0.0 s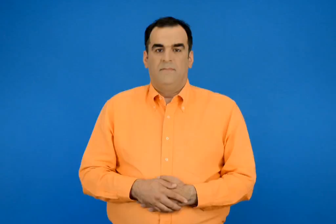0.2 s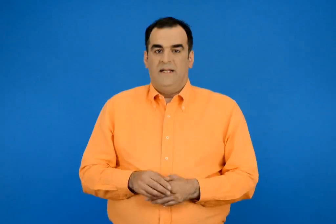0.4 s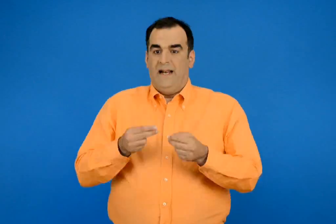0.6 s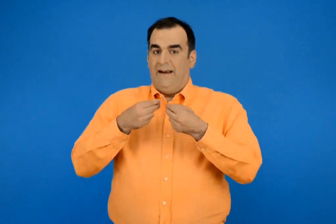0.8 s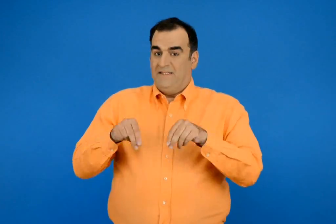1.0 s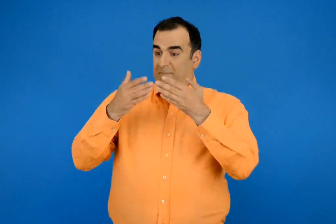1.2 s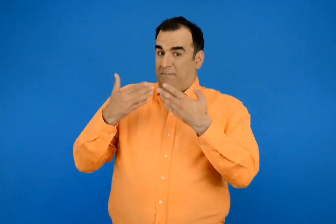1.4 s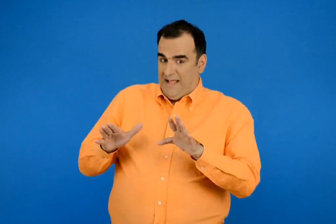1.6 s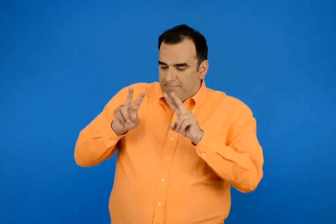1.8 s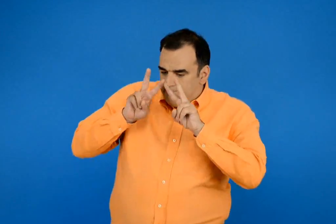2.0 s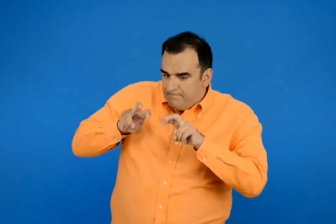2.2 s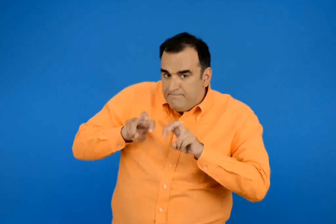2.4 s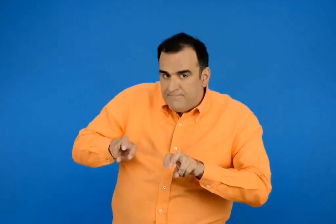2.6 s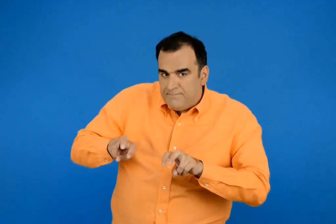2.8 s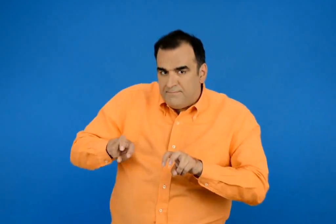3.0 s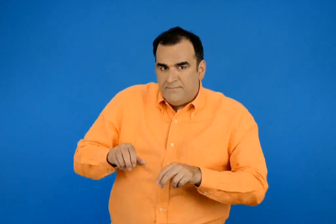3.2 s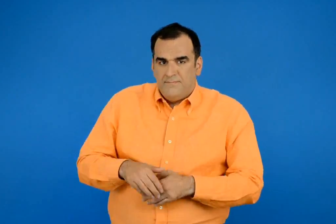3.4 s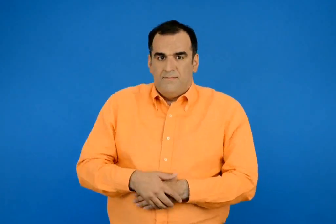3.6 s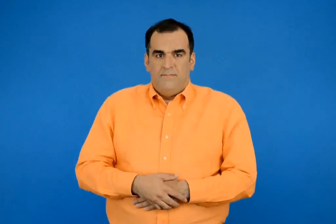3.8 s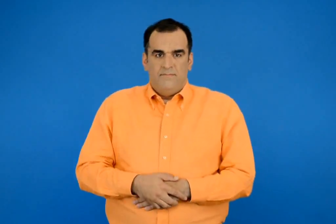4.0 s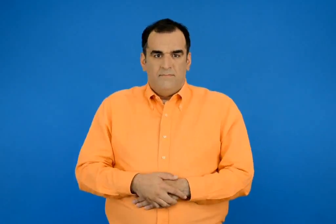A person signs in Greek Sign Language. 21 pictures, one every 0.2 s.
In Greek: ελέγχουμε τη λύση που δώσαμε
